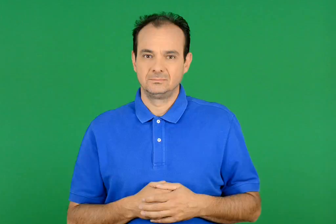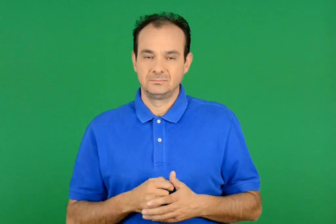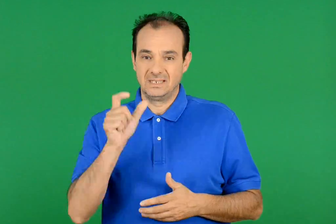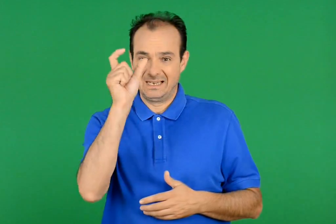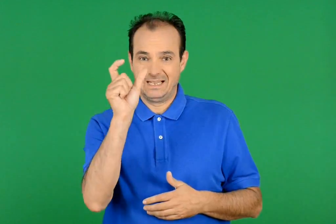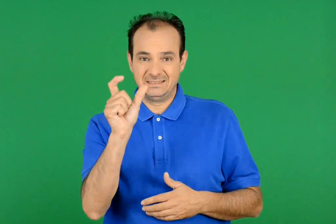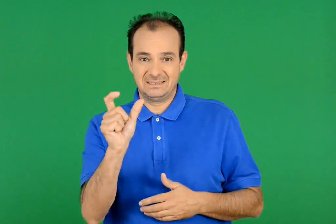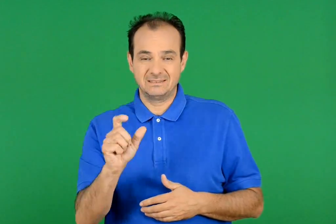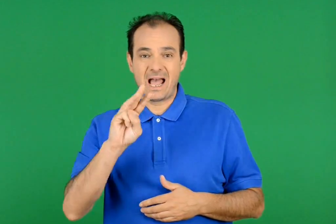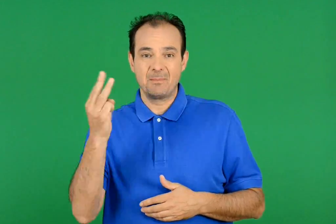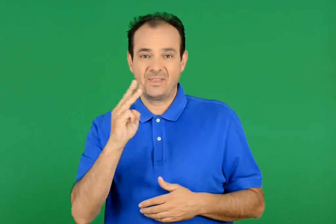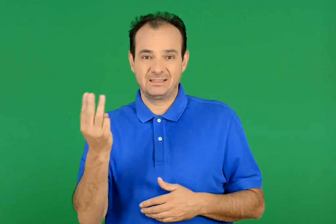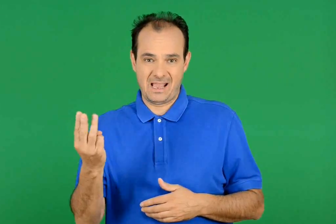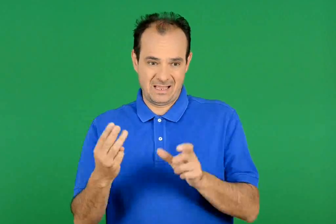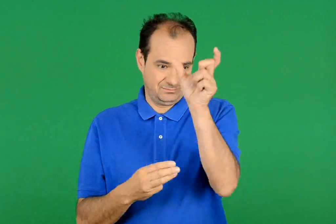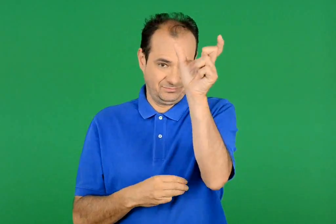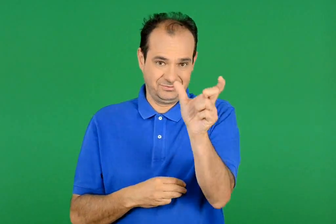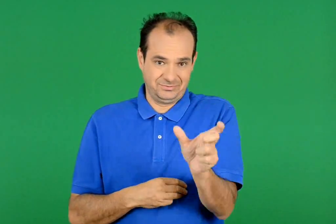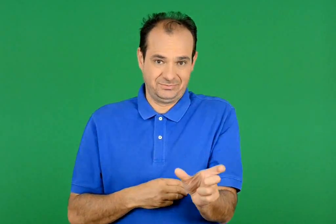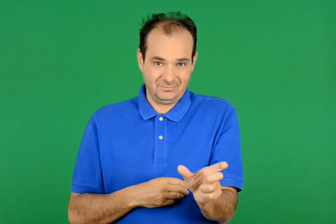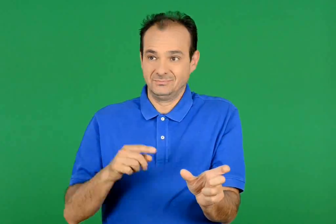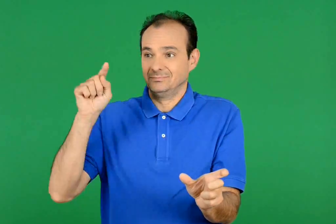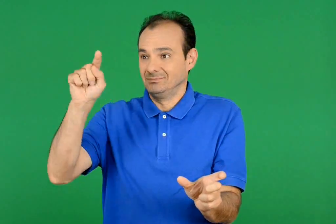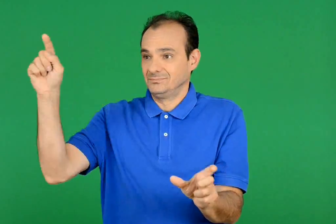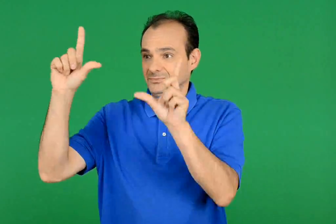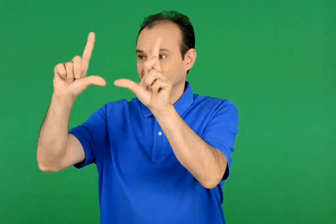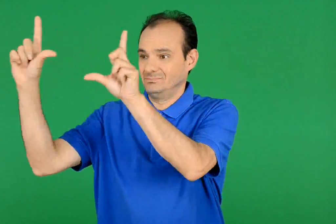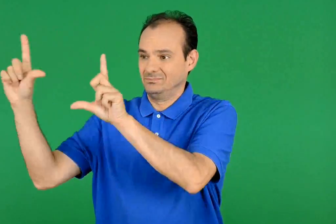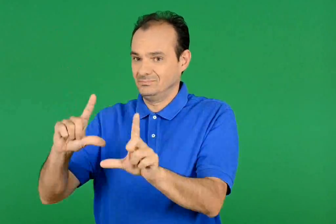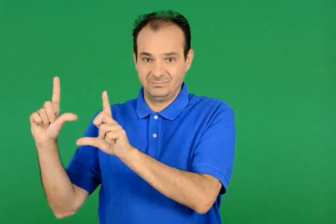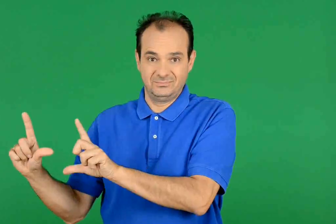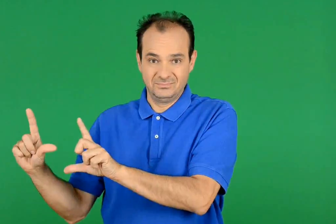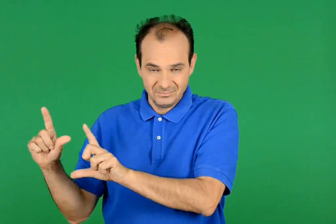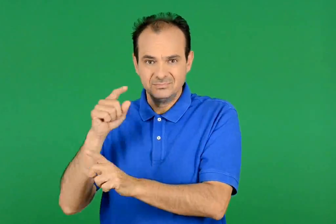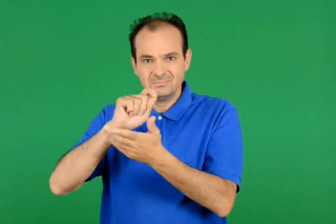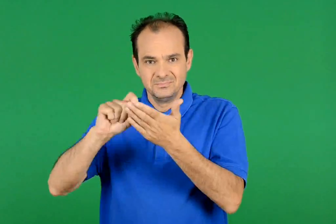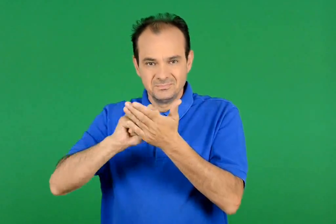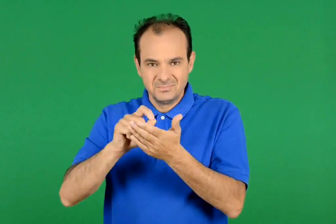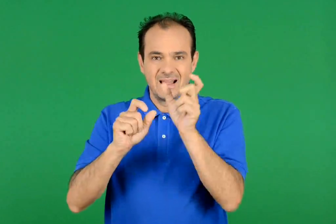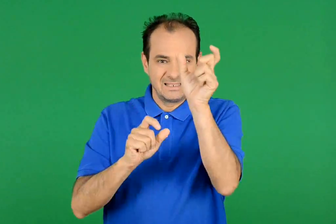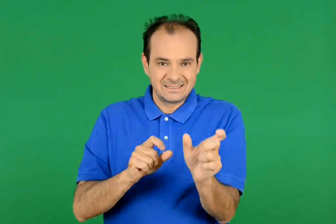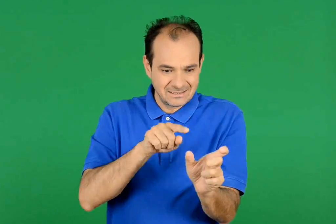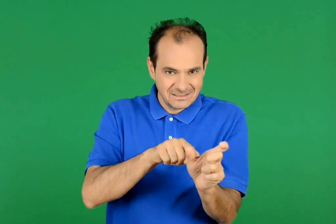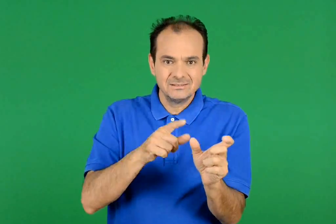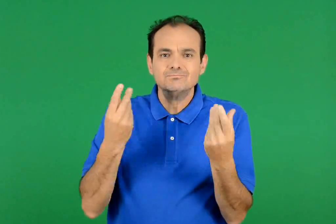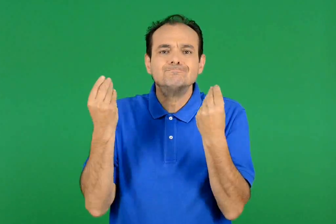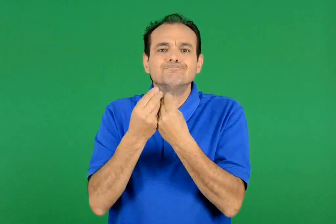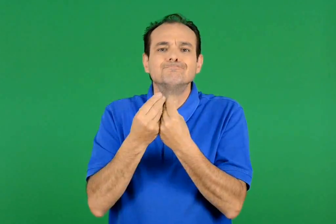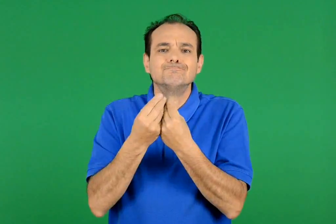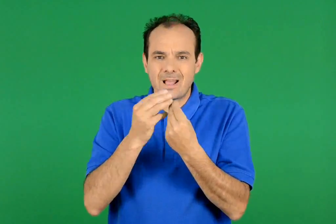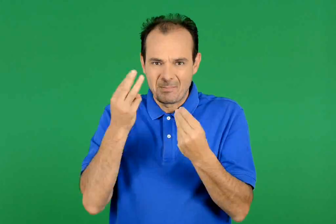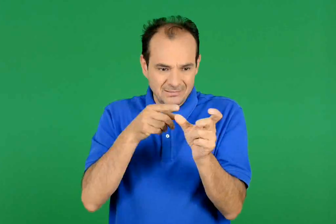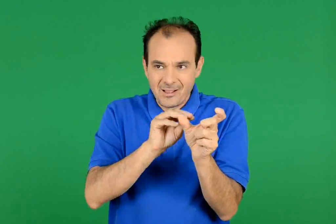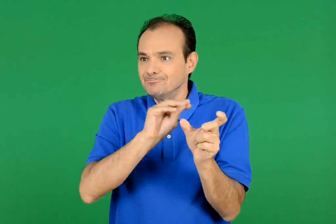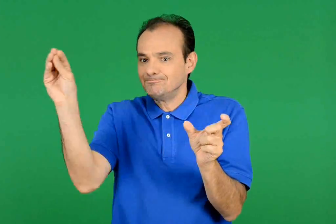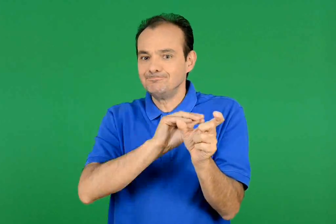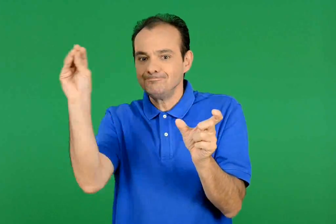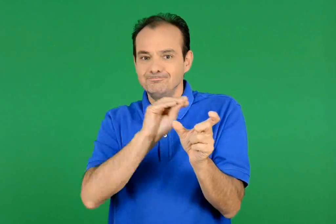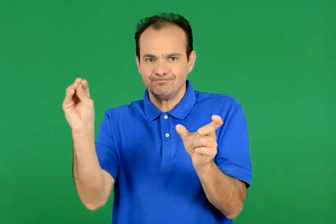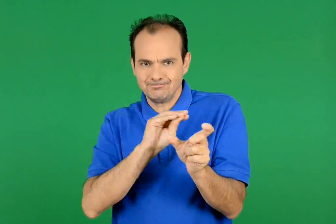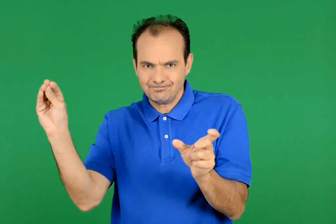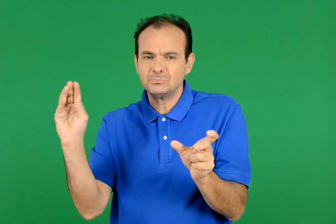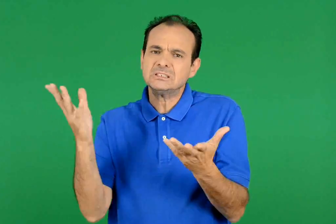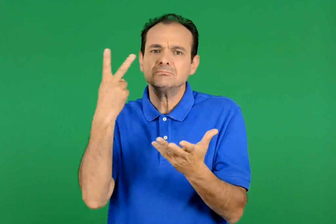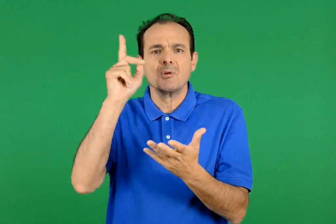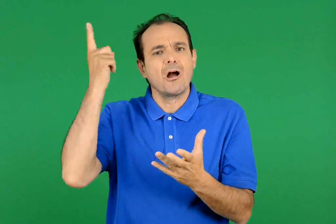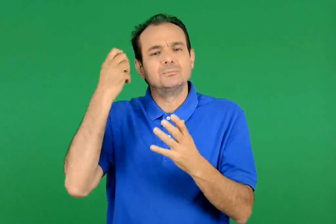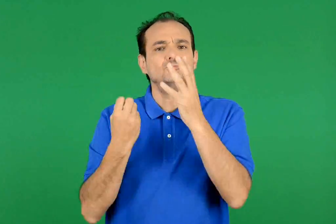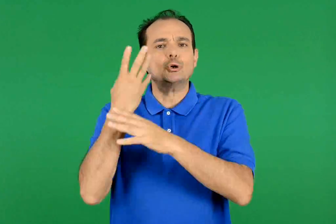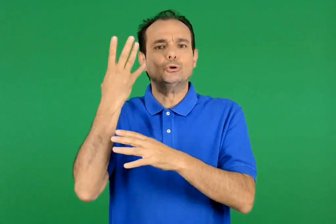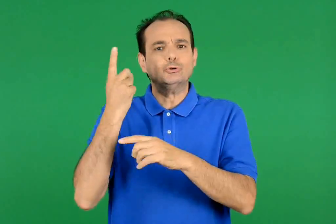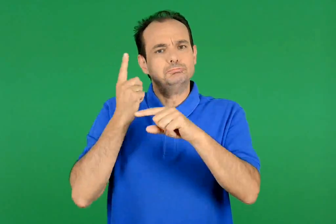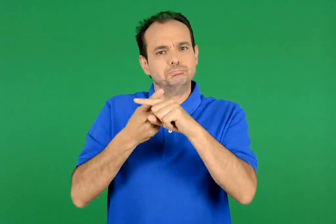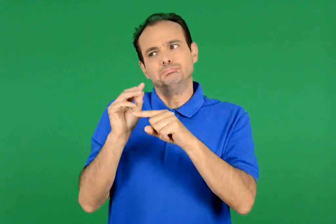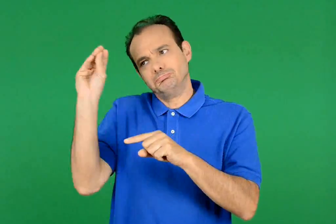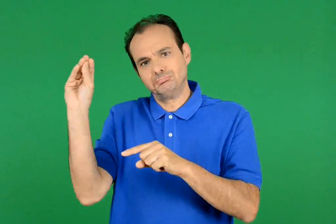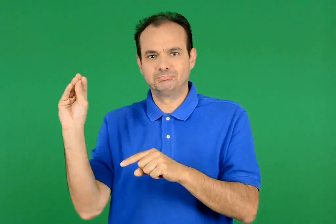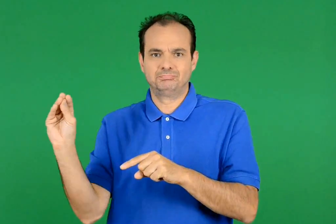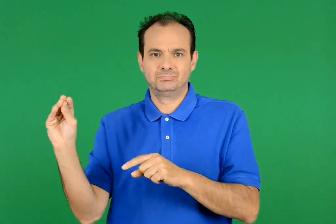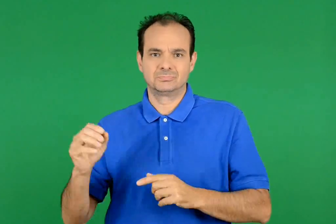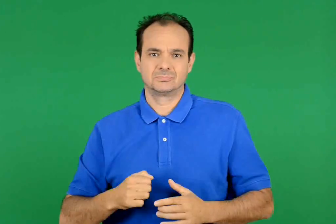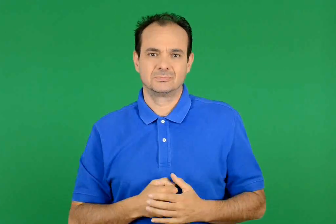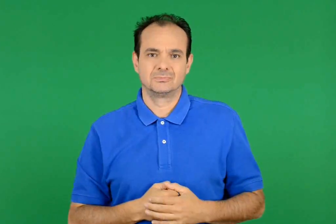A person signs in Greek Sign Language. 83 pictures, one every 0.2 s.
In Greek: γράψε σε κάθε κουτί τα επίθετα που ταιριάζουν . μπορείς να επιλέξεις επίθετα από τον παρακάτω πίνακα ή να βρεις και δικά σου
